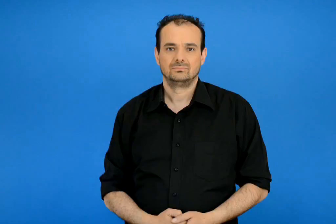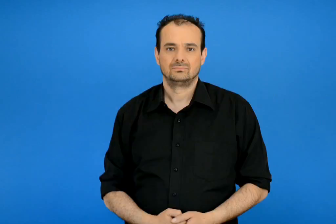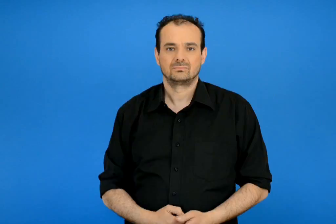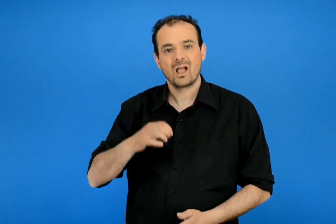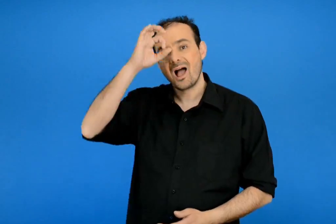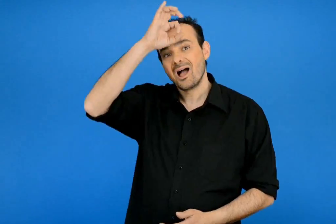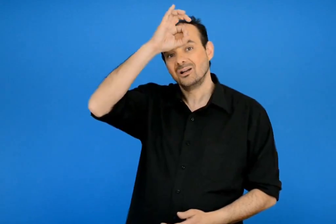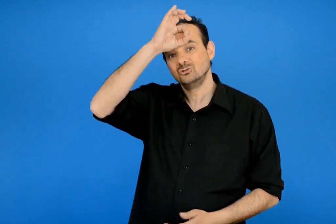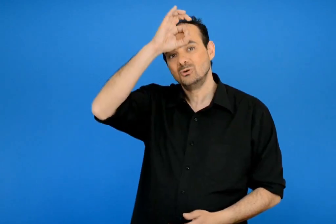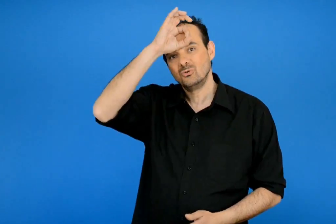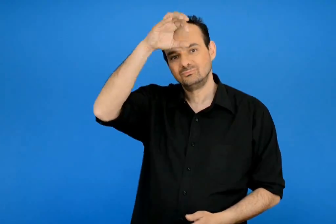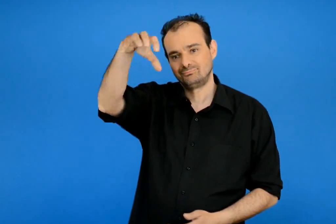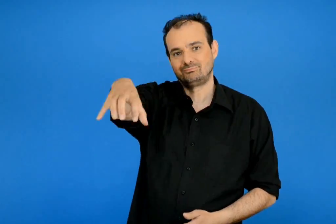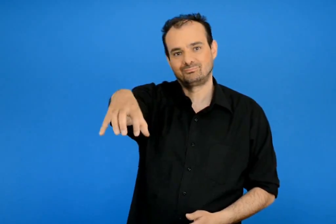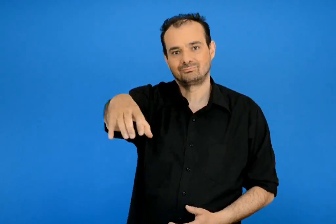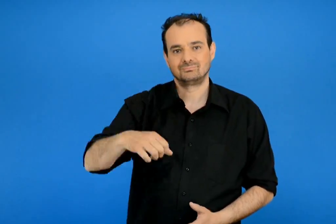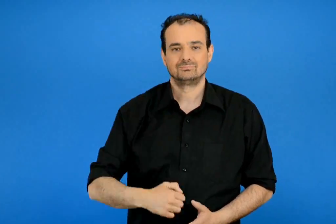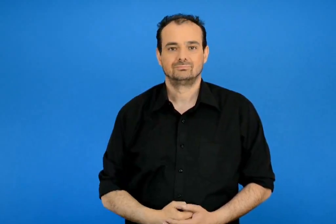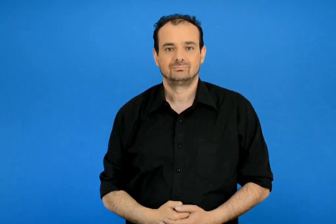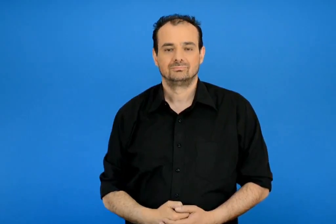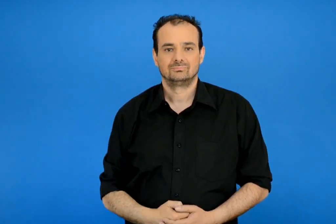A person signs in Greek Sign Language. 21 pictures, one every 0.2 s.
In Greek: αστυνομικό τμήμα
